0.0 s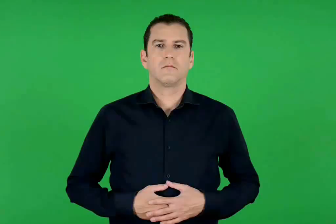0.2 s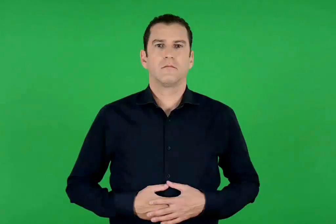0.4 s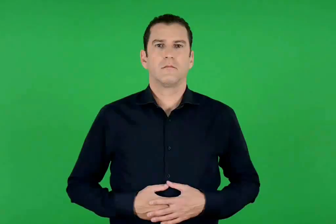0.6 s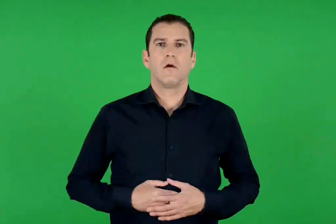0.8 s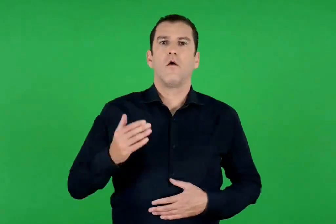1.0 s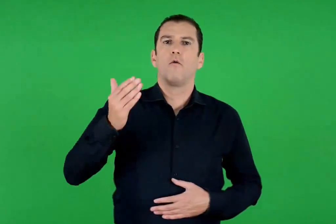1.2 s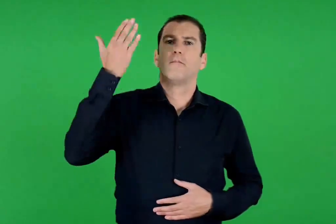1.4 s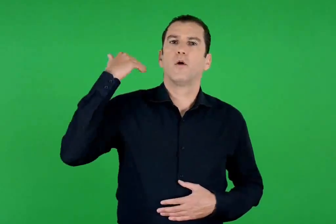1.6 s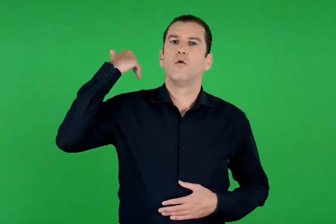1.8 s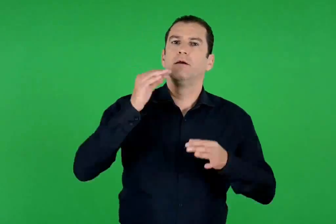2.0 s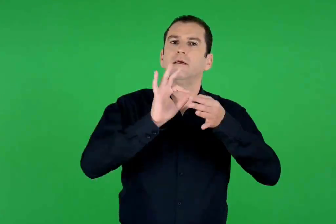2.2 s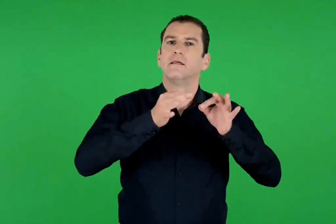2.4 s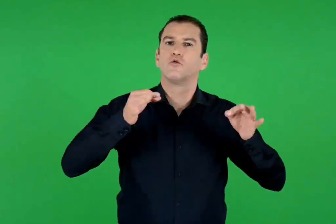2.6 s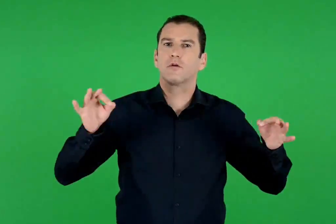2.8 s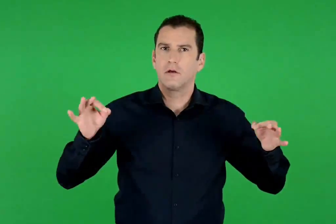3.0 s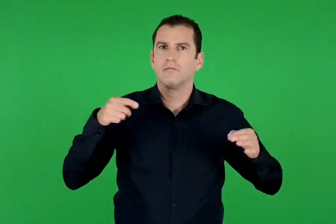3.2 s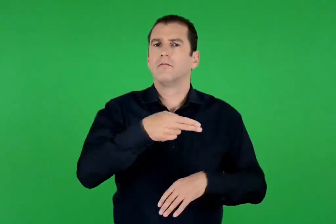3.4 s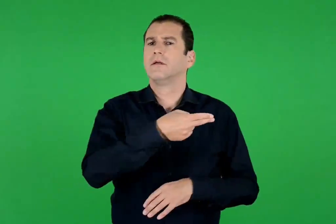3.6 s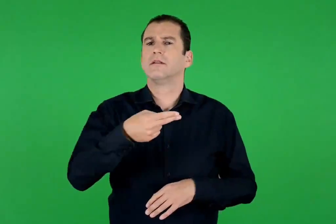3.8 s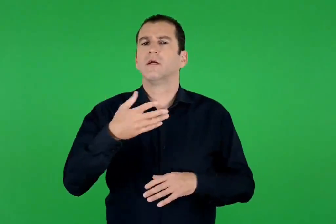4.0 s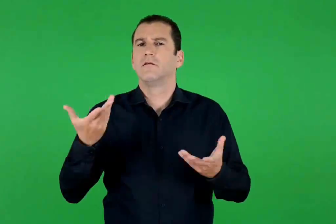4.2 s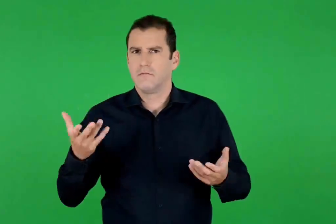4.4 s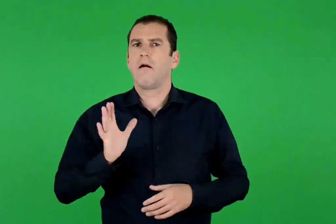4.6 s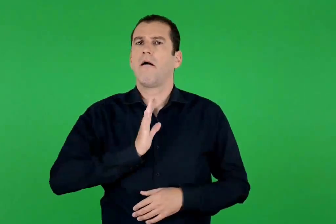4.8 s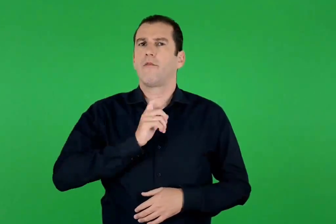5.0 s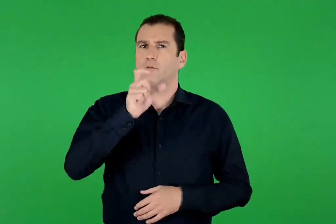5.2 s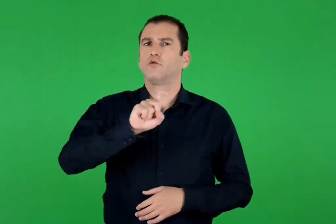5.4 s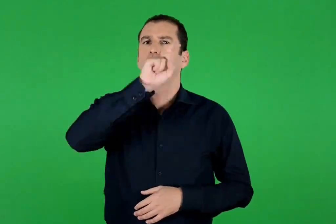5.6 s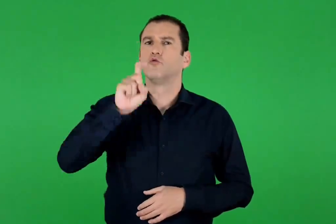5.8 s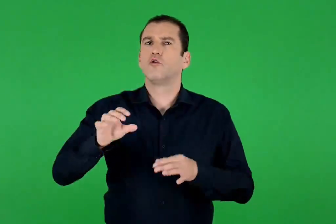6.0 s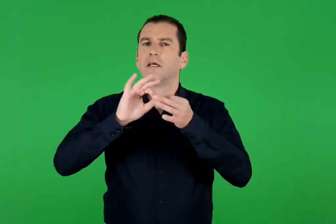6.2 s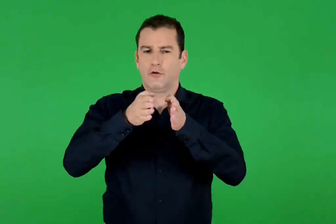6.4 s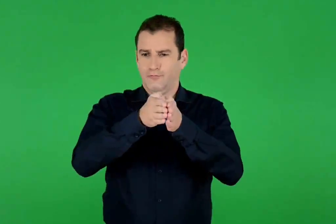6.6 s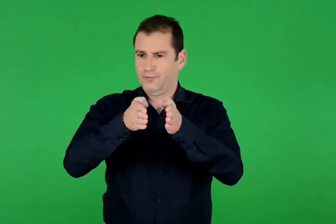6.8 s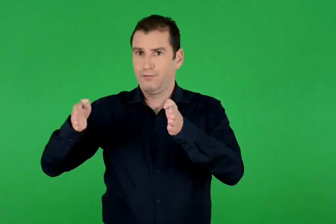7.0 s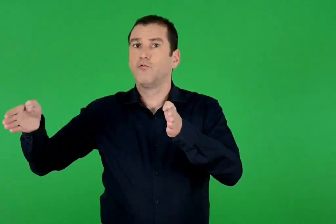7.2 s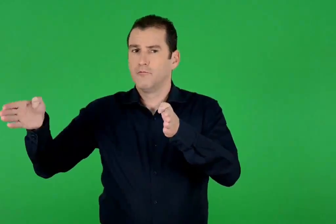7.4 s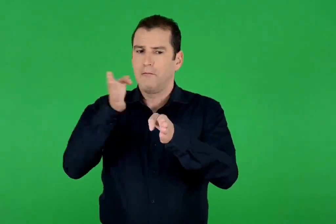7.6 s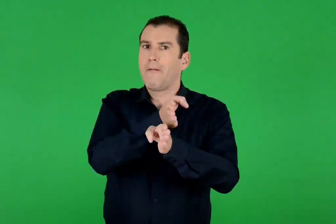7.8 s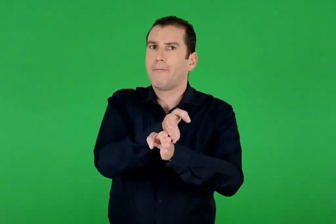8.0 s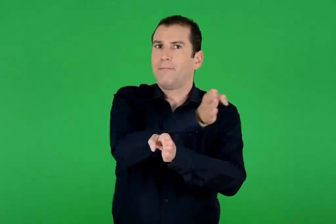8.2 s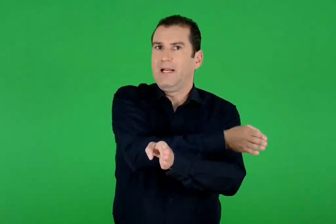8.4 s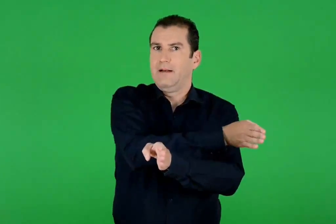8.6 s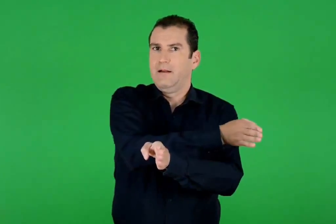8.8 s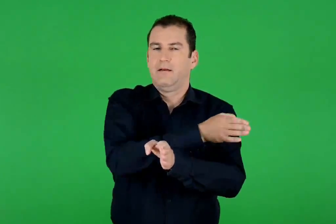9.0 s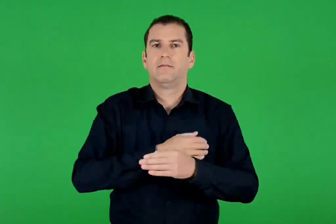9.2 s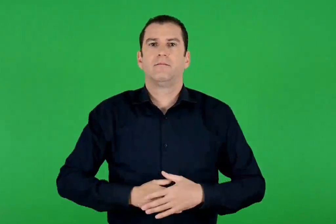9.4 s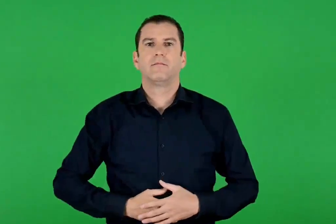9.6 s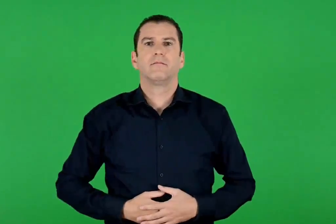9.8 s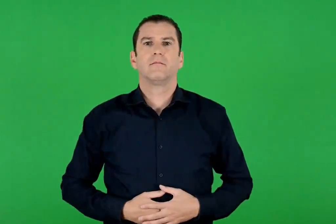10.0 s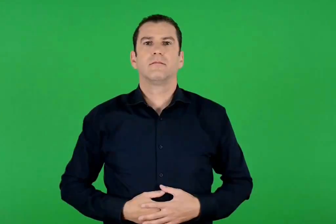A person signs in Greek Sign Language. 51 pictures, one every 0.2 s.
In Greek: προϊστορία η περίοδος της ζωής του ανθρώπου πριν από την ιστορία
